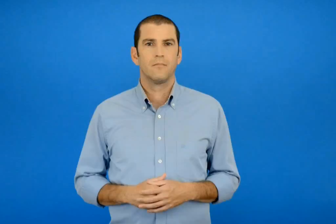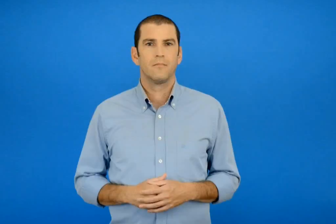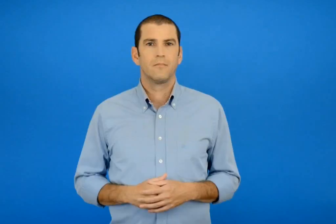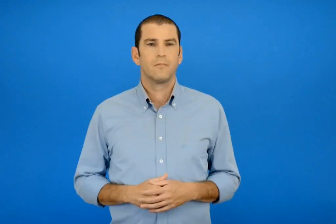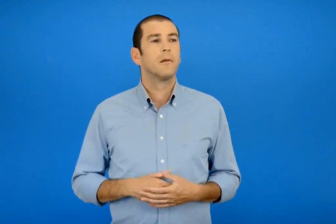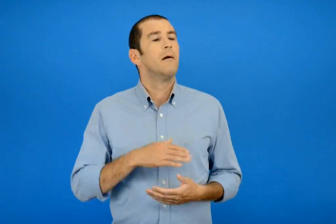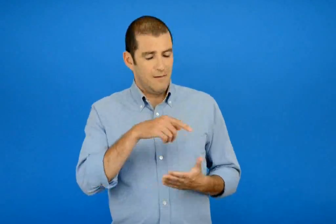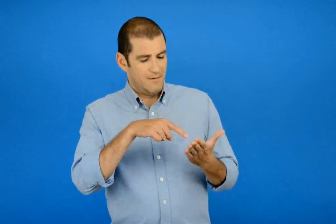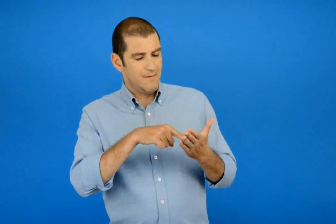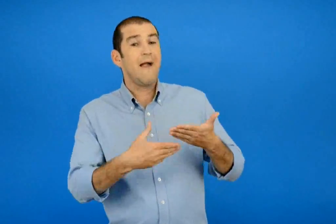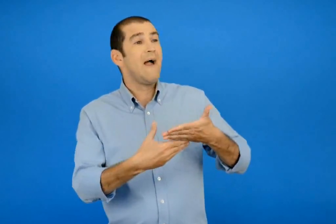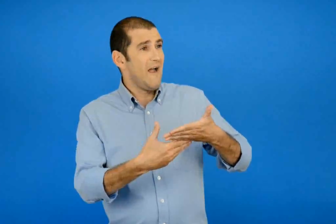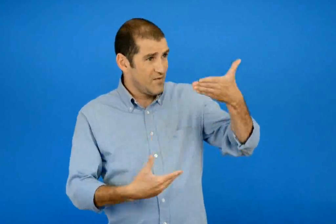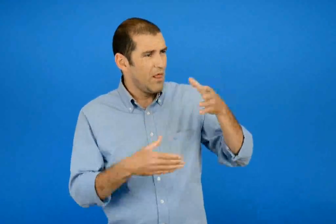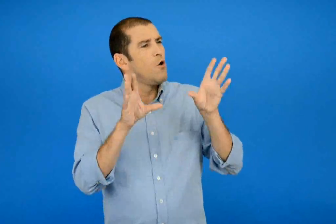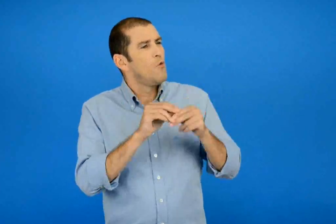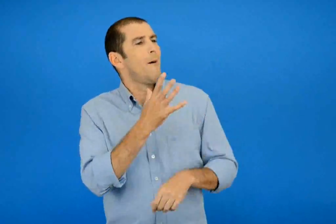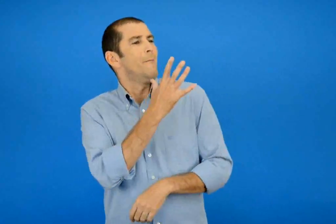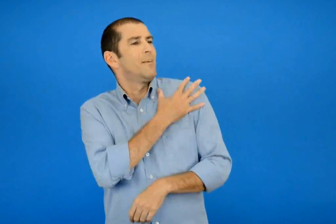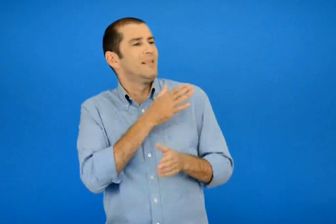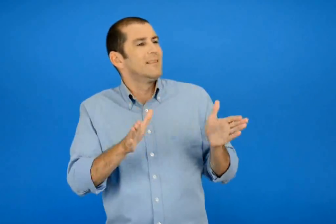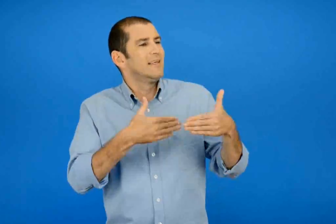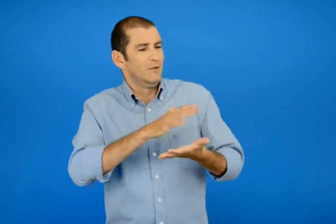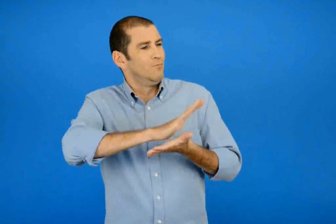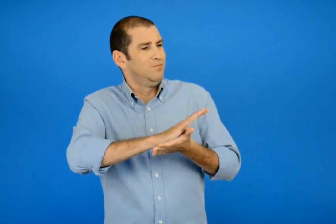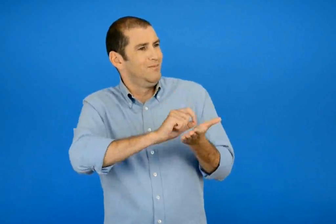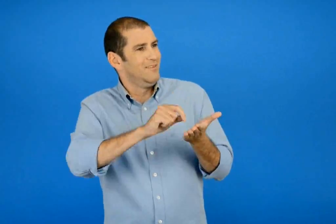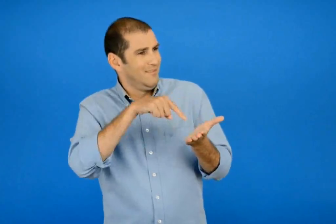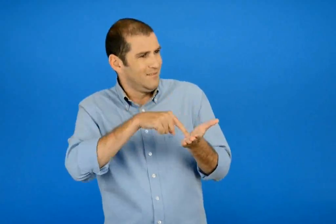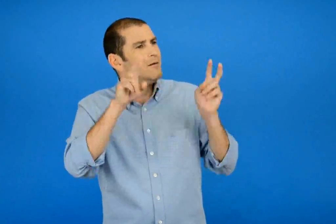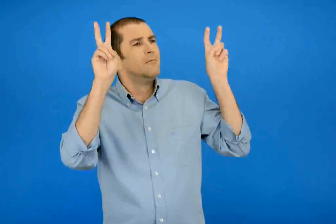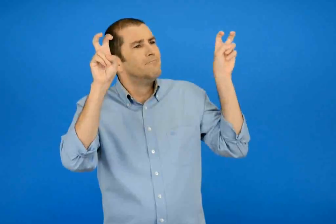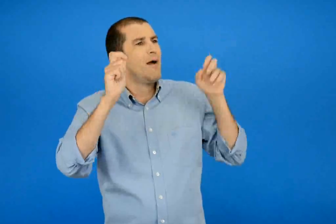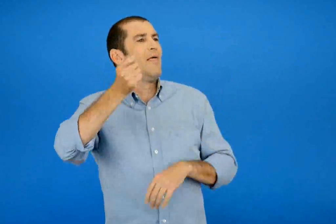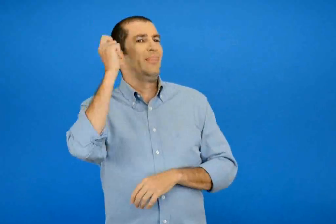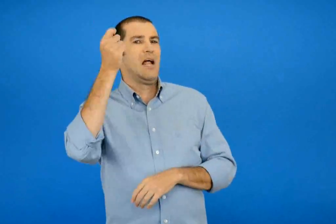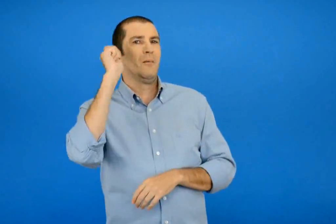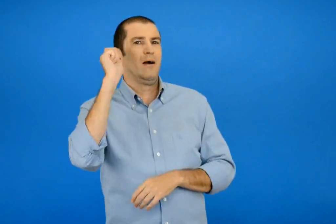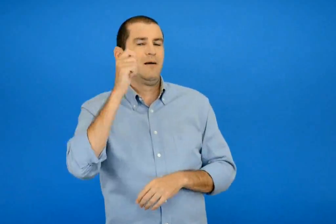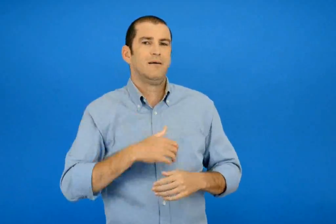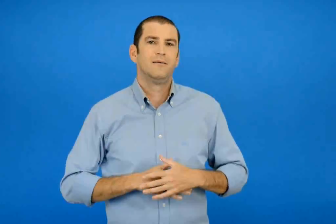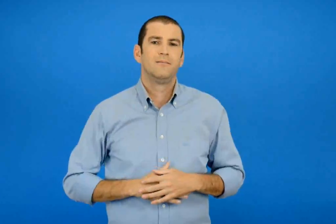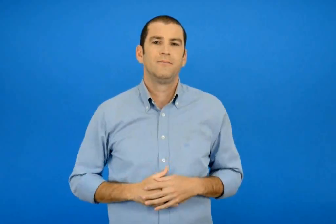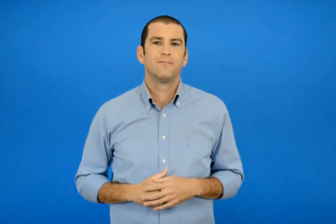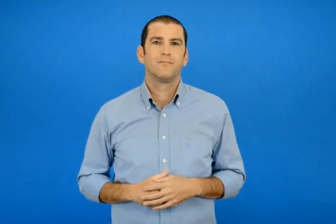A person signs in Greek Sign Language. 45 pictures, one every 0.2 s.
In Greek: τη μαθητική εφημερίδα το διάλειμμα που εκδίδει η πέμπτη τάξη του σχολείου μας
